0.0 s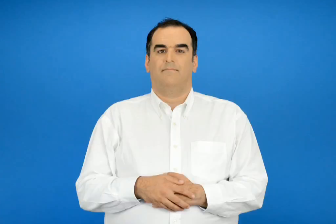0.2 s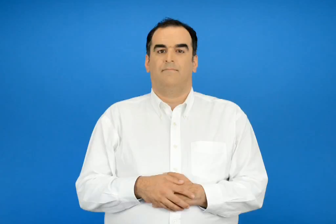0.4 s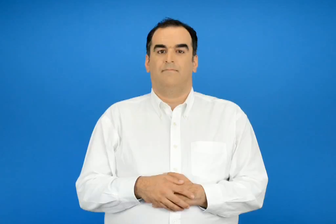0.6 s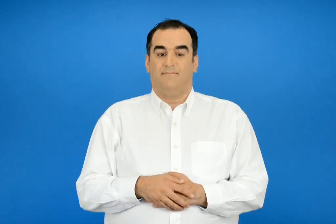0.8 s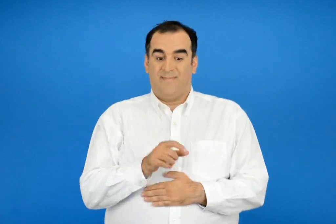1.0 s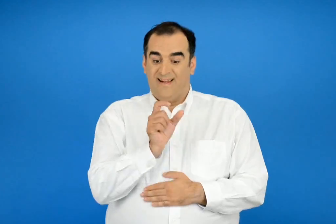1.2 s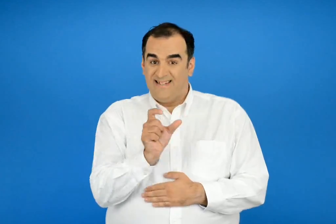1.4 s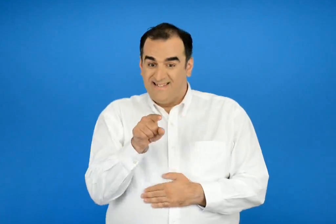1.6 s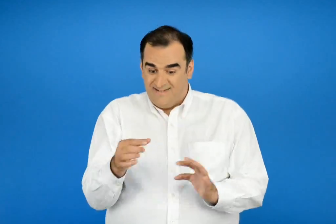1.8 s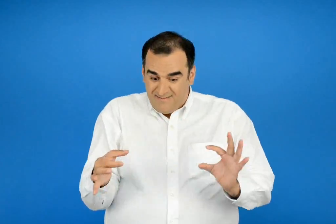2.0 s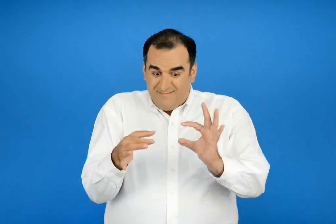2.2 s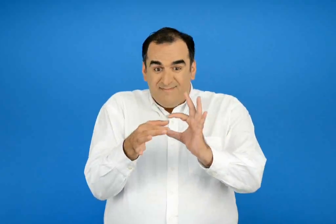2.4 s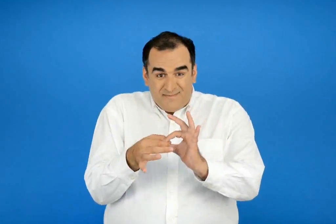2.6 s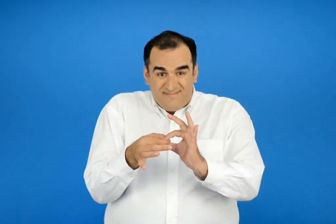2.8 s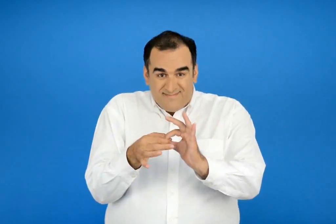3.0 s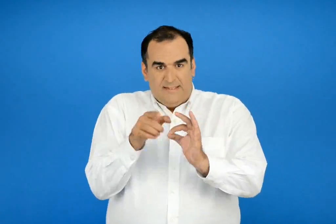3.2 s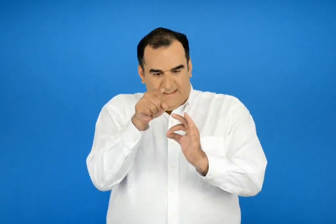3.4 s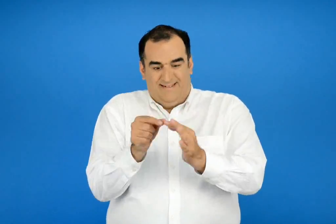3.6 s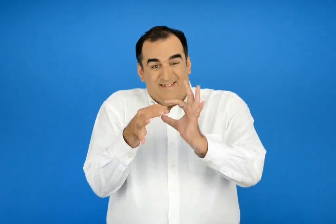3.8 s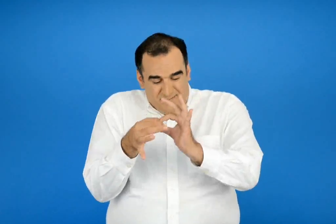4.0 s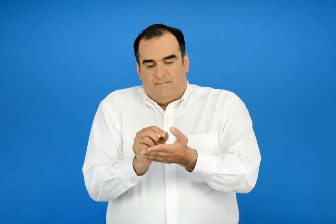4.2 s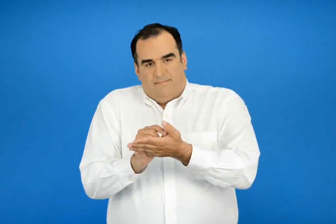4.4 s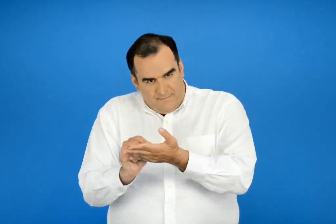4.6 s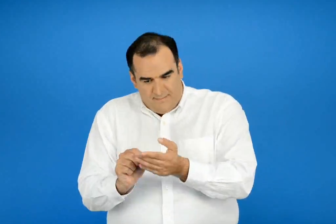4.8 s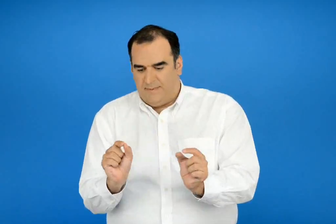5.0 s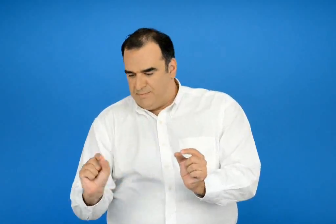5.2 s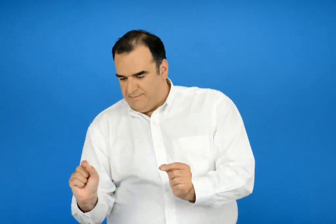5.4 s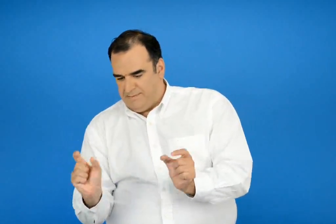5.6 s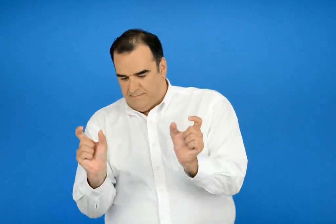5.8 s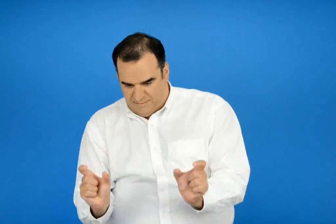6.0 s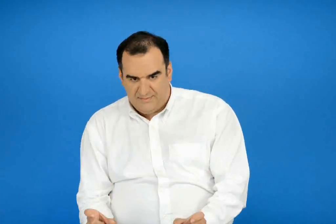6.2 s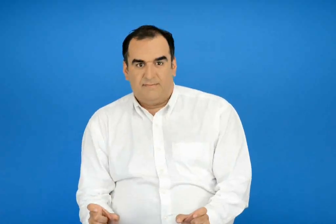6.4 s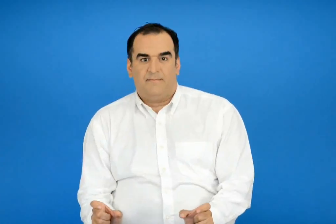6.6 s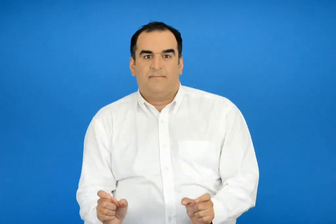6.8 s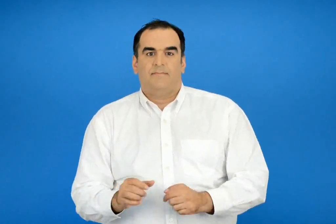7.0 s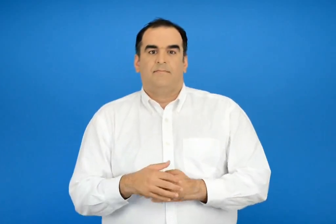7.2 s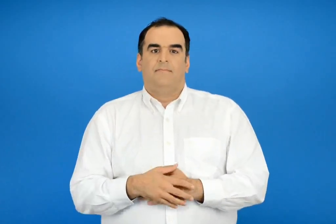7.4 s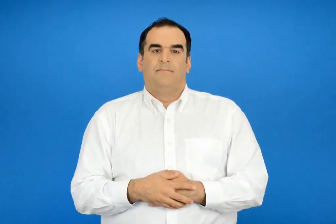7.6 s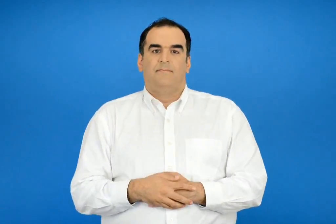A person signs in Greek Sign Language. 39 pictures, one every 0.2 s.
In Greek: γράψε από κάτω τις συνθέτες λέξεις που δημιουργούνται από την ένωση αυτή
